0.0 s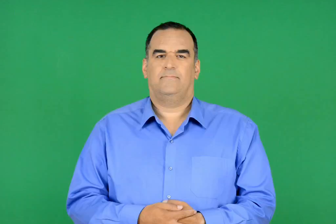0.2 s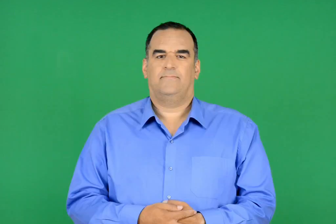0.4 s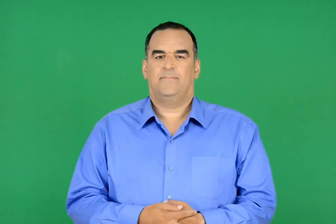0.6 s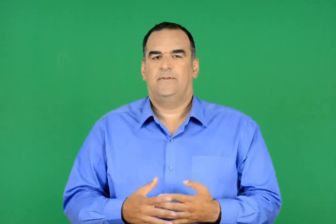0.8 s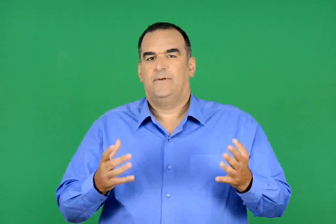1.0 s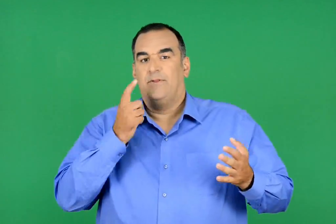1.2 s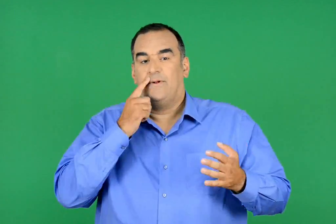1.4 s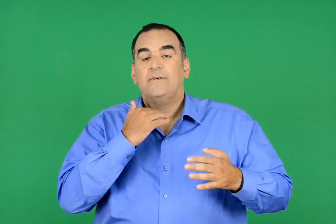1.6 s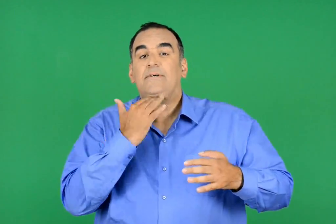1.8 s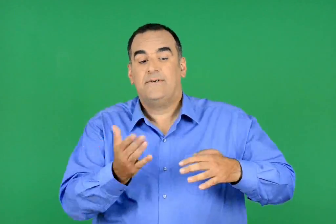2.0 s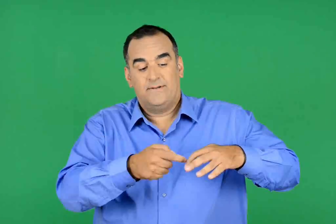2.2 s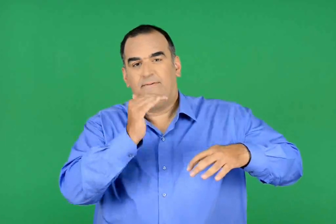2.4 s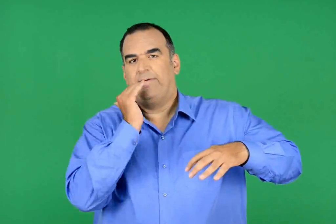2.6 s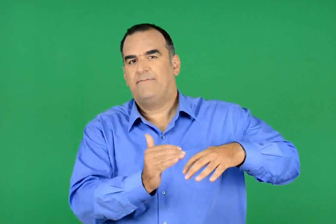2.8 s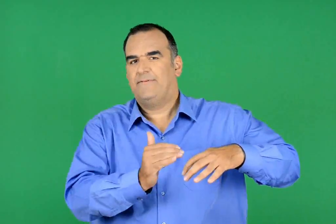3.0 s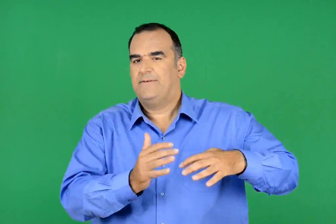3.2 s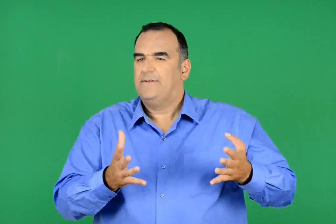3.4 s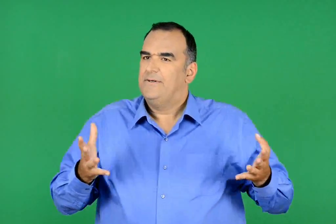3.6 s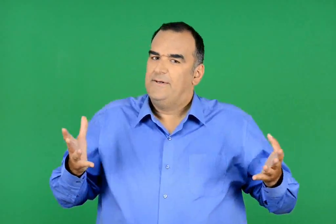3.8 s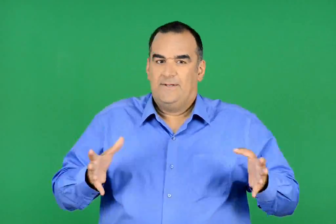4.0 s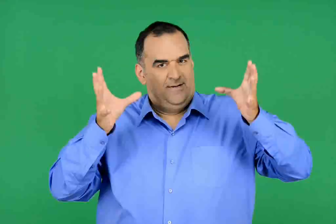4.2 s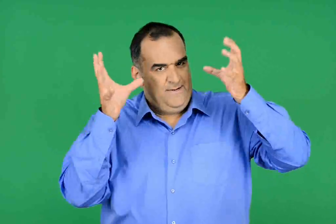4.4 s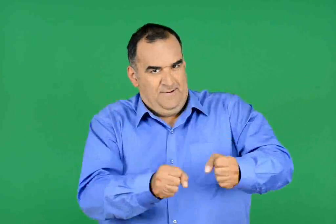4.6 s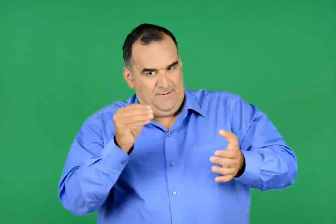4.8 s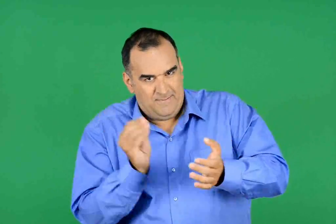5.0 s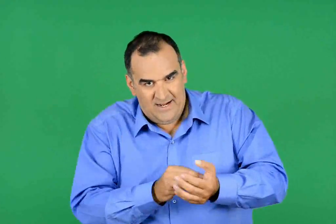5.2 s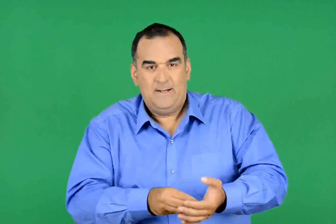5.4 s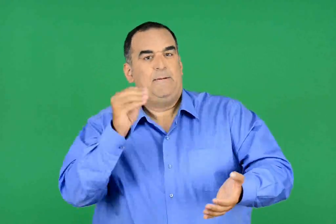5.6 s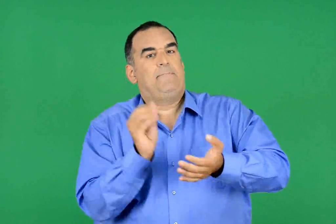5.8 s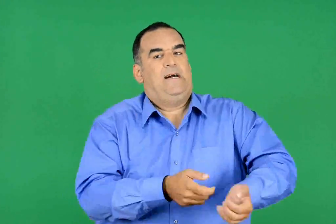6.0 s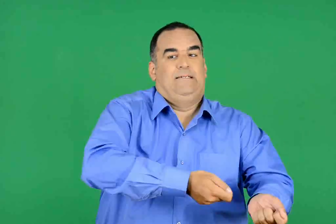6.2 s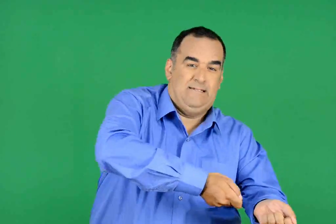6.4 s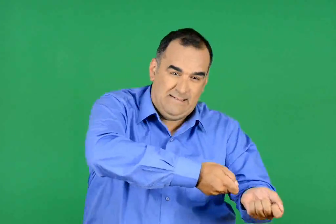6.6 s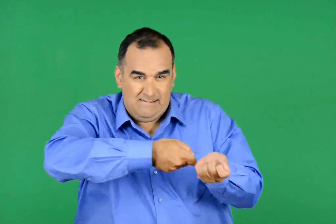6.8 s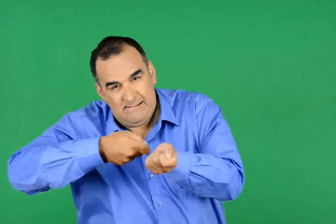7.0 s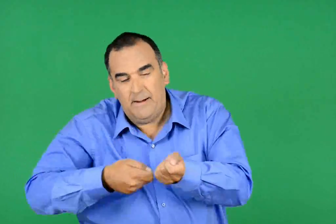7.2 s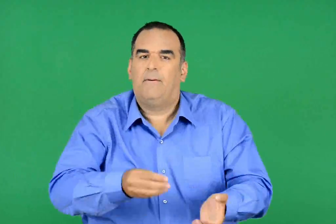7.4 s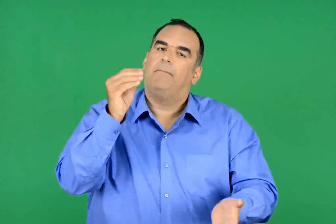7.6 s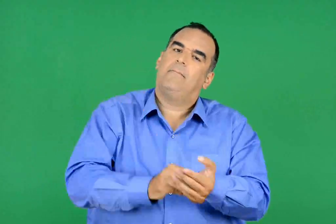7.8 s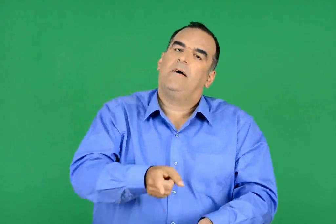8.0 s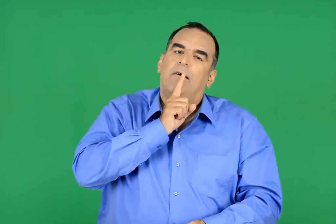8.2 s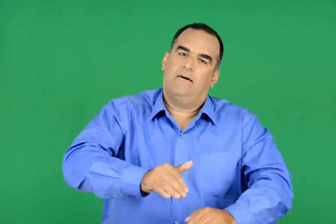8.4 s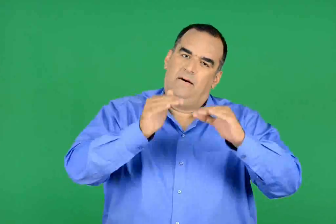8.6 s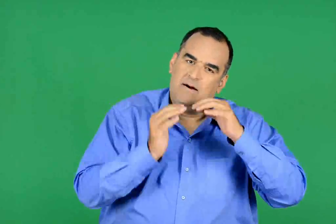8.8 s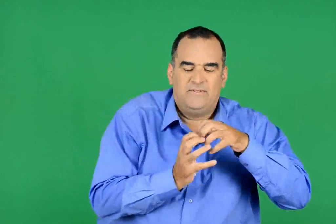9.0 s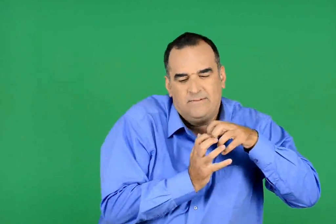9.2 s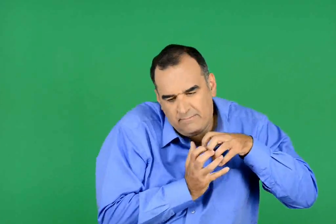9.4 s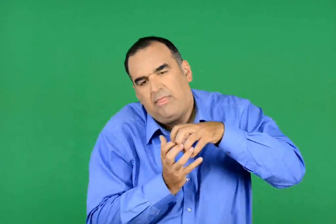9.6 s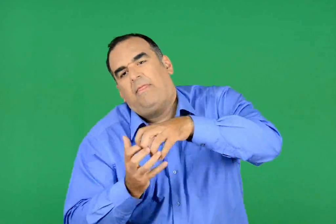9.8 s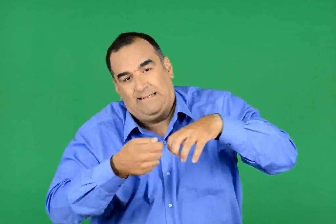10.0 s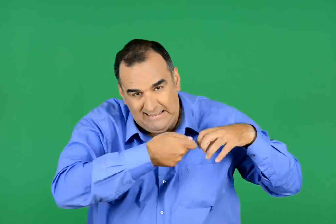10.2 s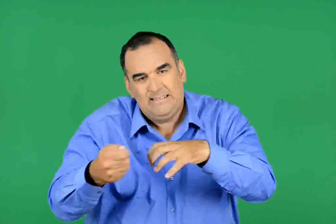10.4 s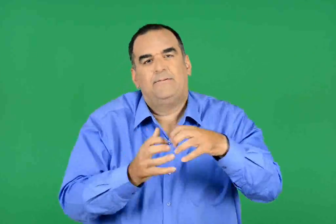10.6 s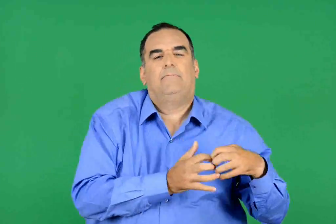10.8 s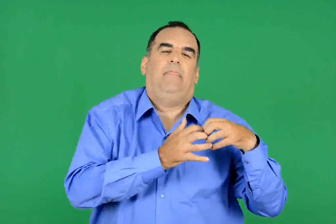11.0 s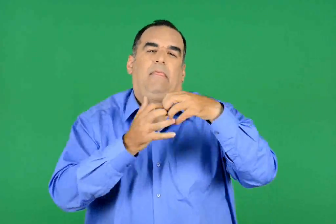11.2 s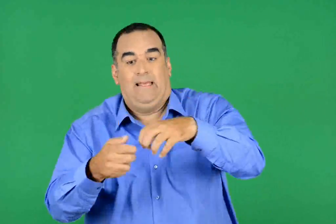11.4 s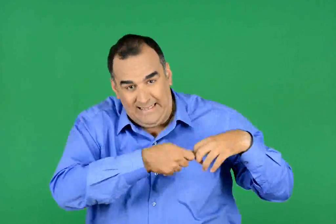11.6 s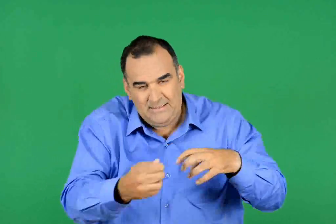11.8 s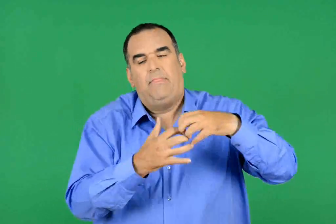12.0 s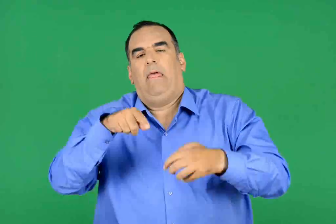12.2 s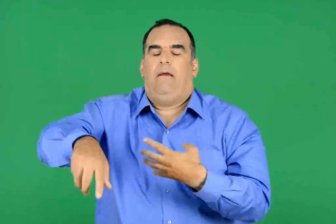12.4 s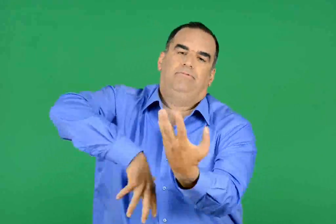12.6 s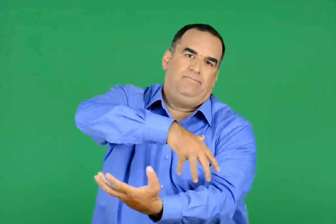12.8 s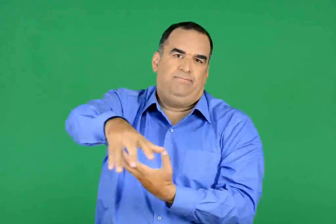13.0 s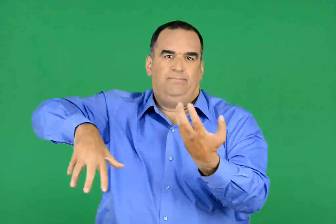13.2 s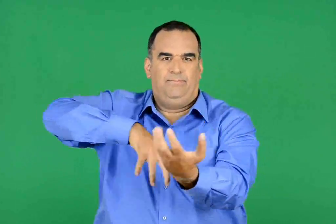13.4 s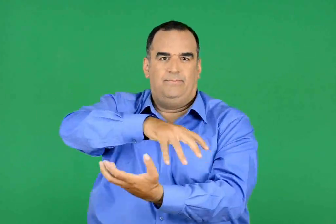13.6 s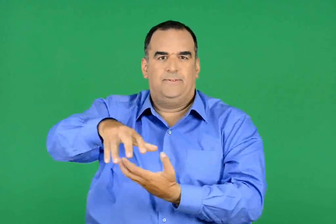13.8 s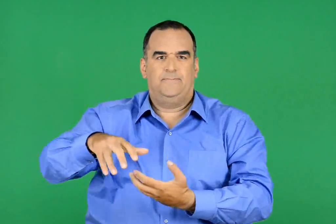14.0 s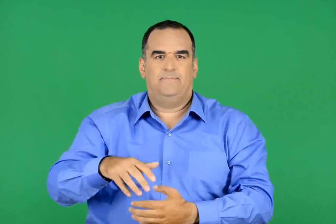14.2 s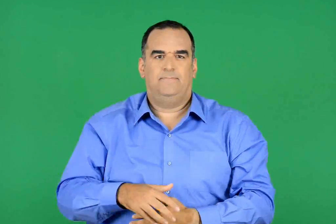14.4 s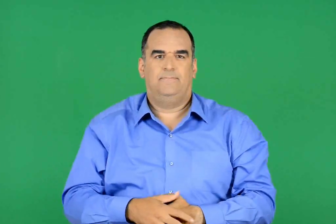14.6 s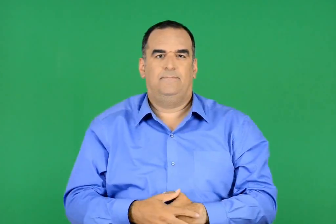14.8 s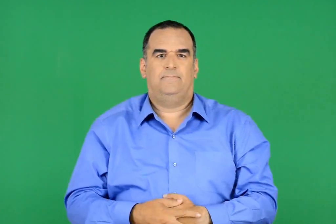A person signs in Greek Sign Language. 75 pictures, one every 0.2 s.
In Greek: και πού να βγει το δόντι τον ξανάπιαναν , ξανατραβούσαν , µα πάλι τα ίδια. γίνονταν µαλλιά κουβάρια
